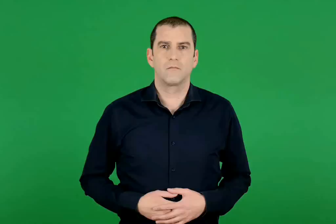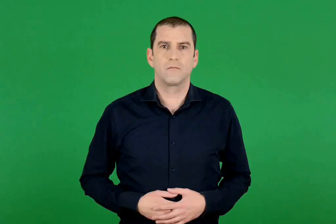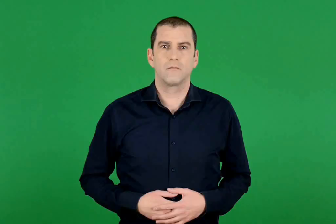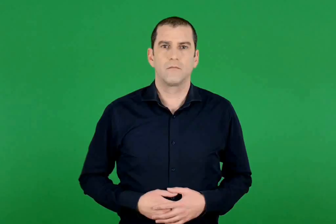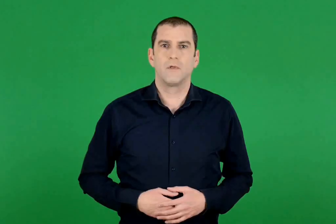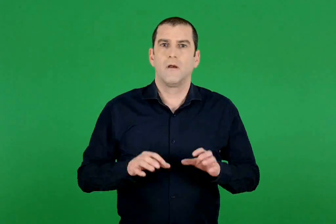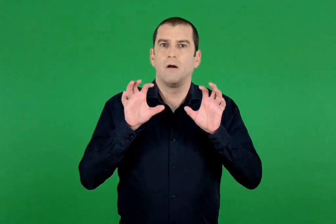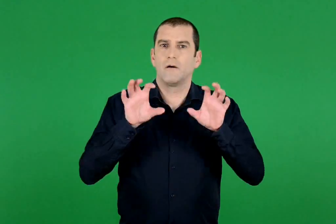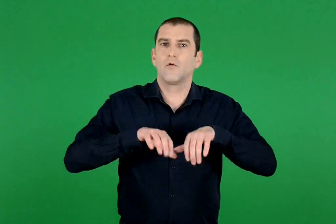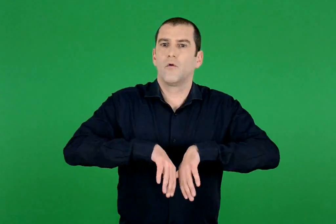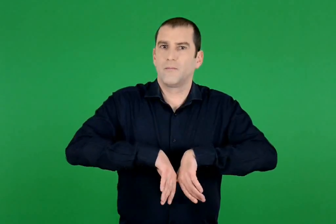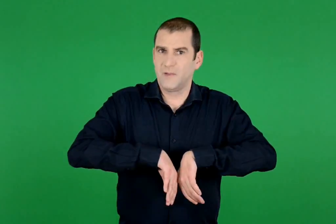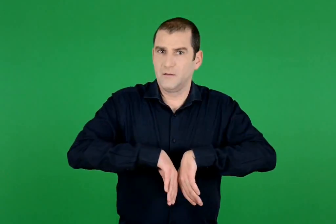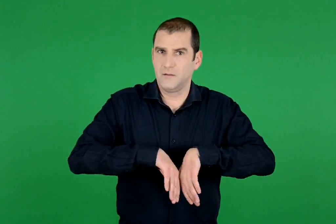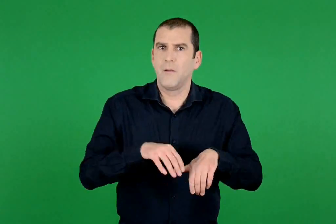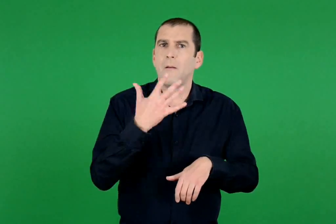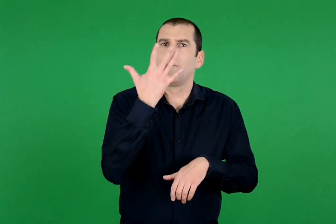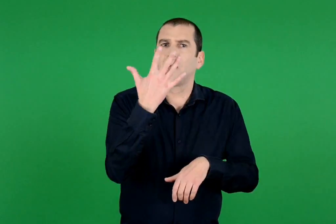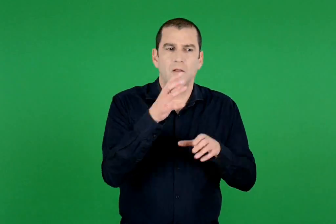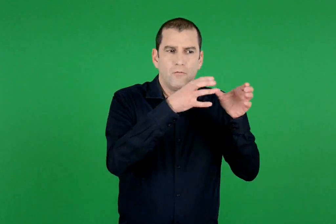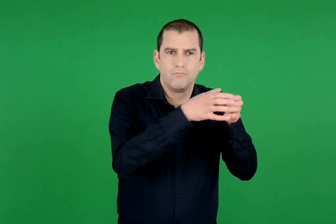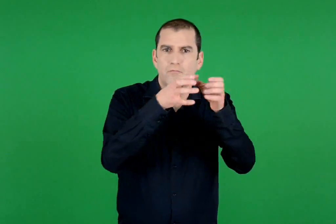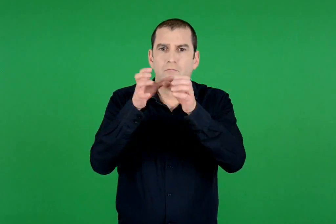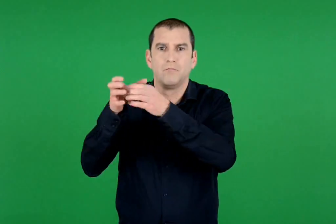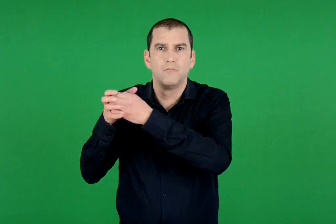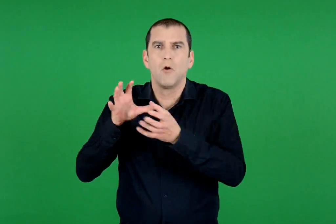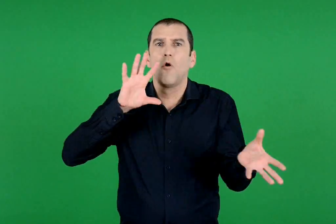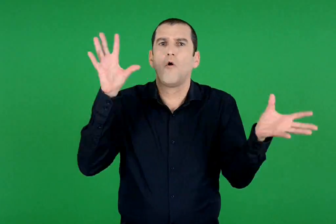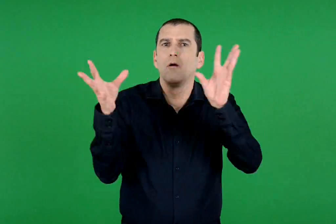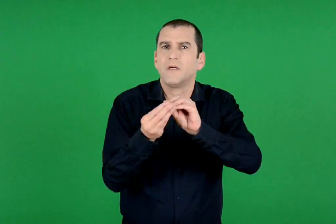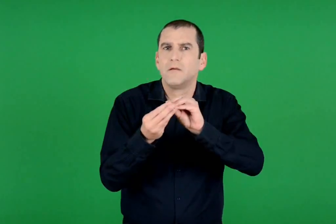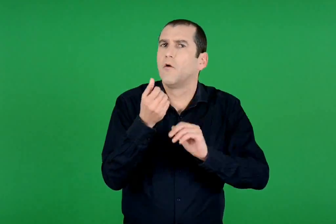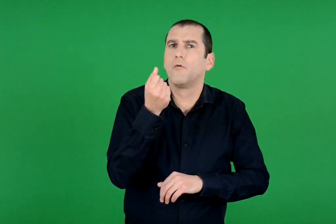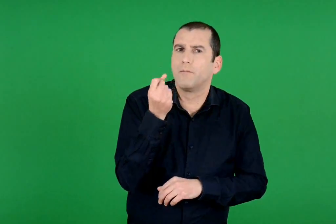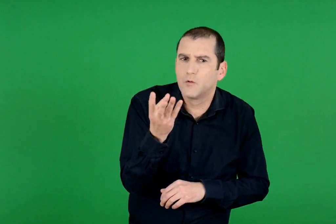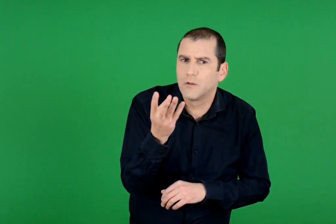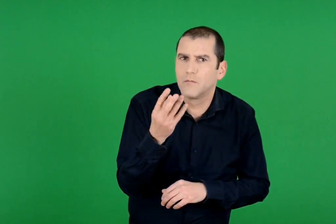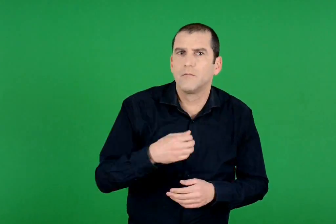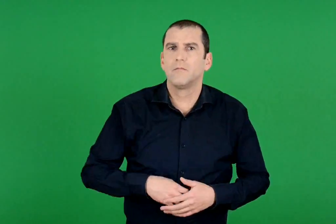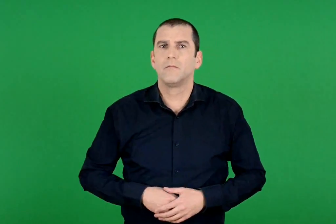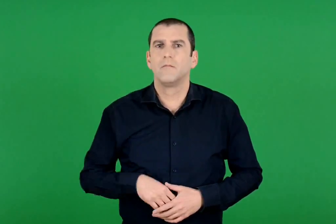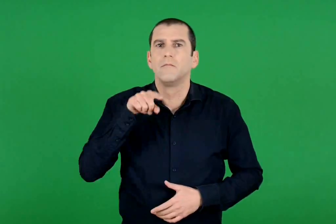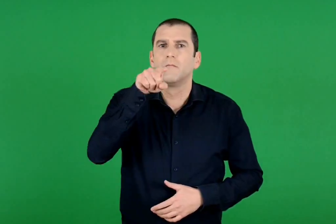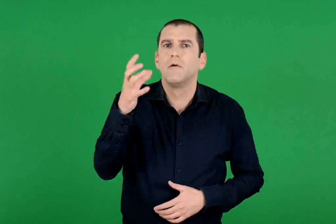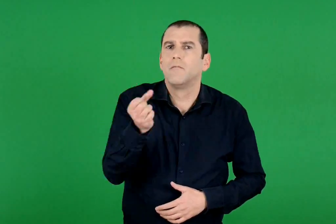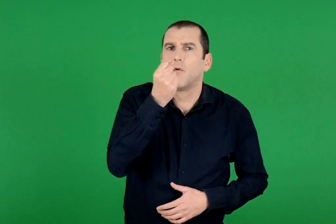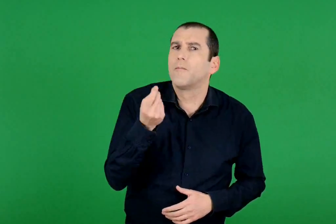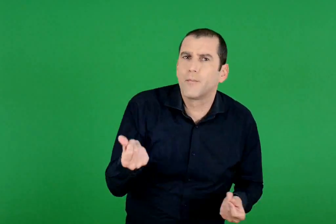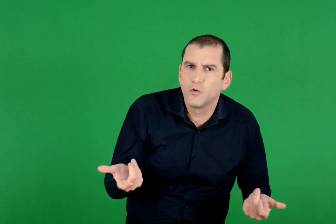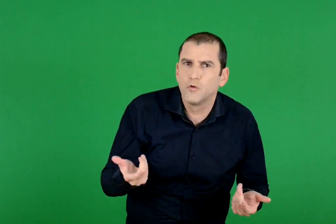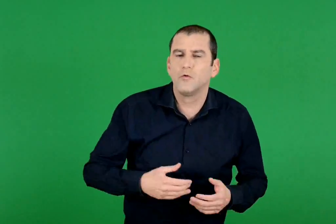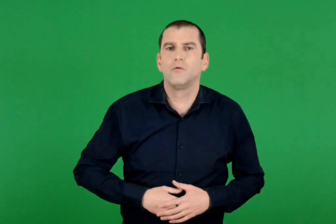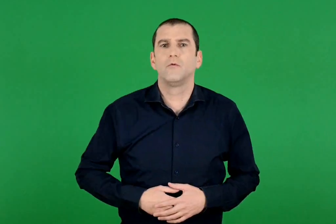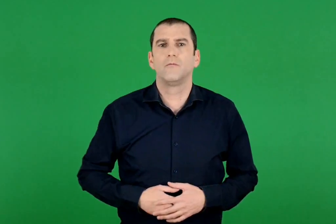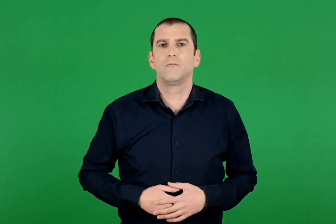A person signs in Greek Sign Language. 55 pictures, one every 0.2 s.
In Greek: πόσες είναι όλες οι αγριόπαπιες σε 5 σμήνη ; πώς το βρήκες ;
